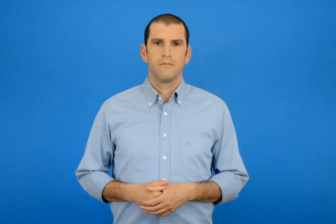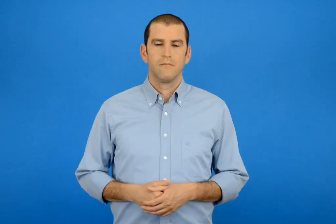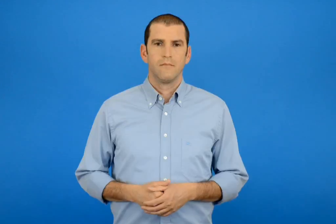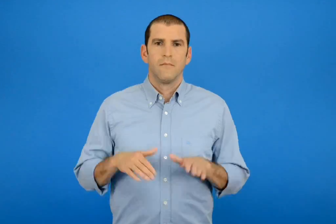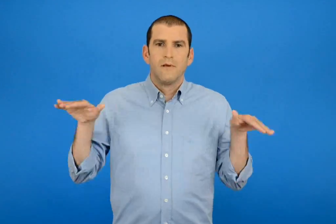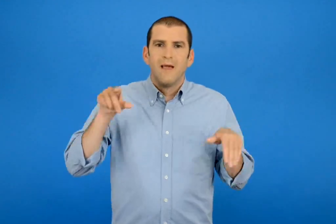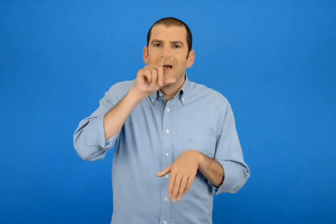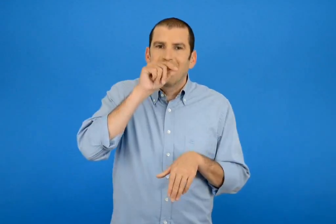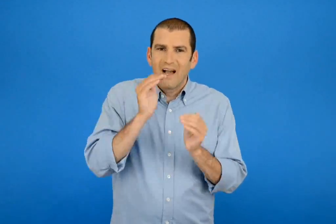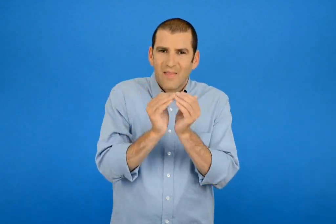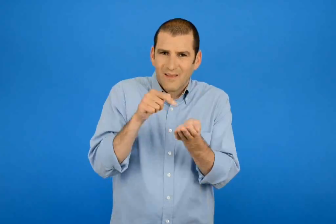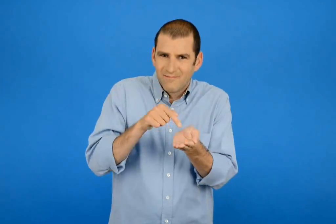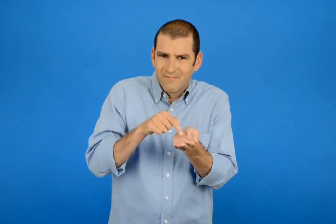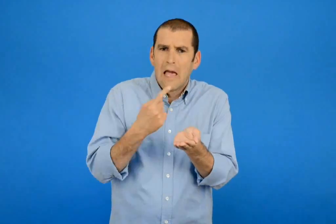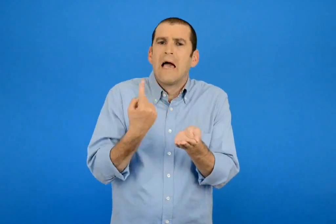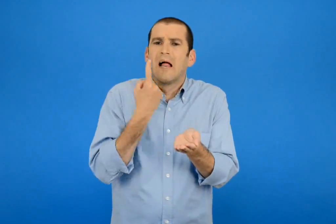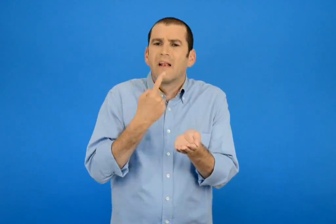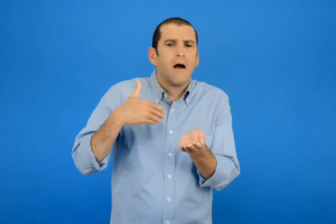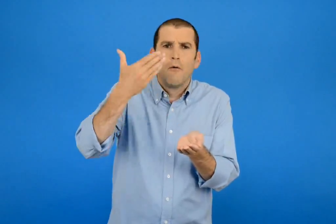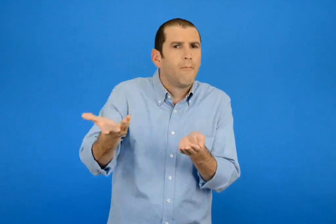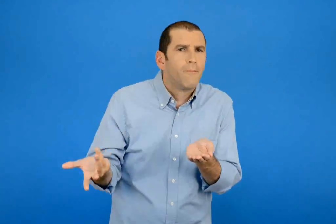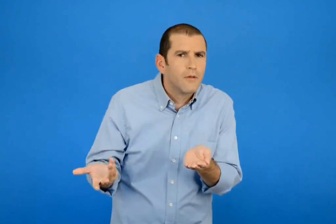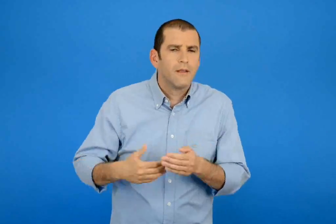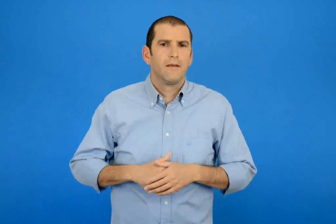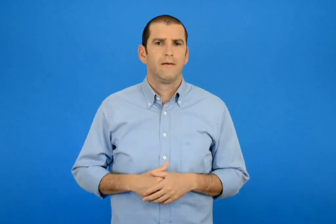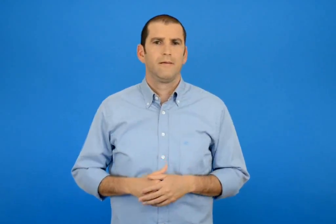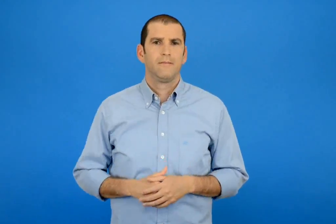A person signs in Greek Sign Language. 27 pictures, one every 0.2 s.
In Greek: πότε θα έχει γενέθλια το καναρίνι μου ;
